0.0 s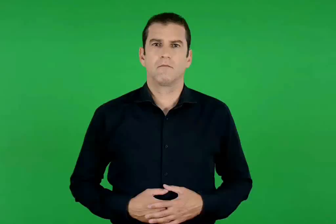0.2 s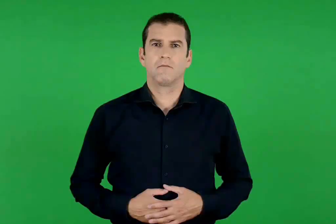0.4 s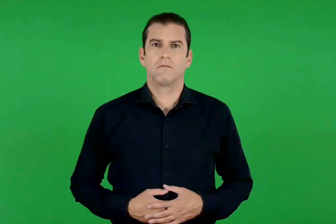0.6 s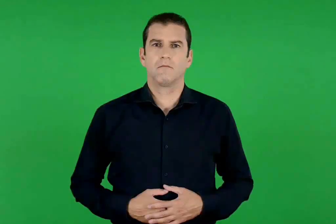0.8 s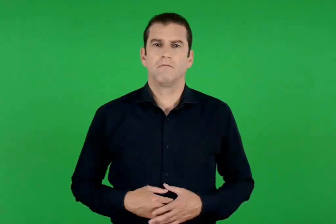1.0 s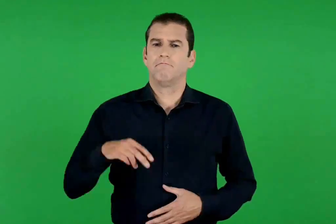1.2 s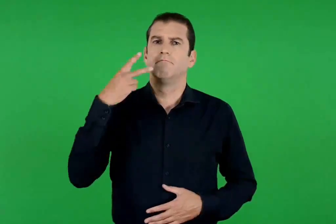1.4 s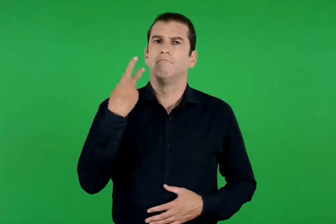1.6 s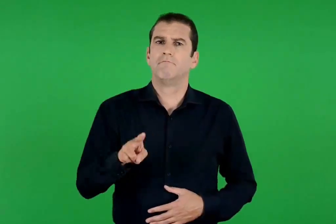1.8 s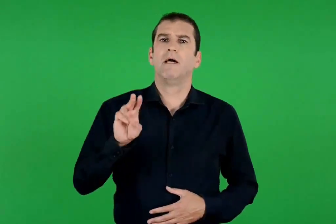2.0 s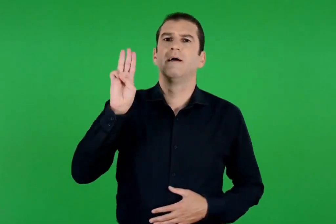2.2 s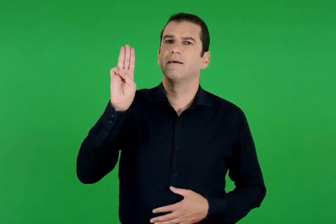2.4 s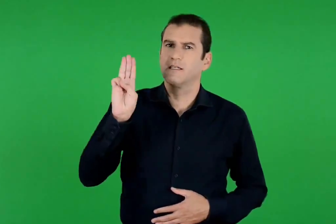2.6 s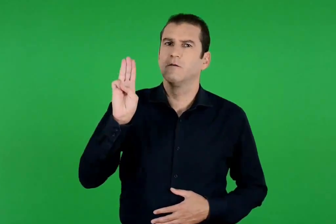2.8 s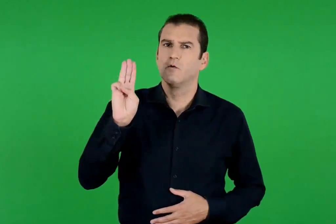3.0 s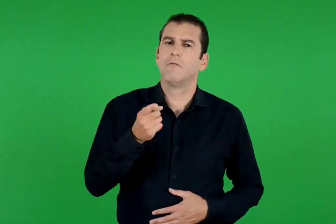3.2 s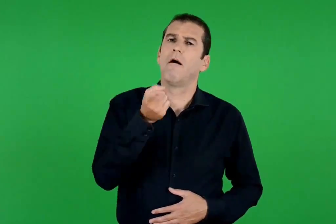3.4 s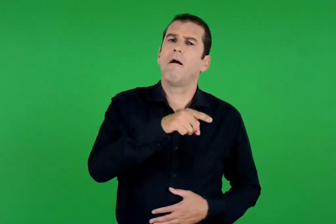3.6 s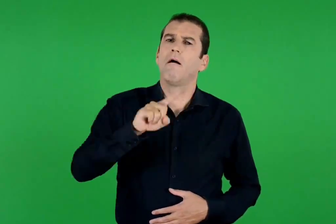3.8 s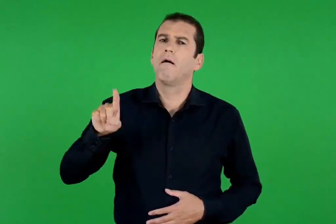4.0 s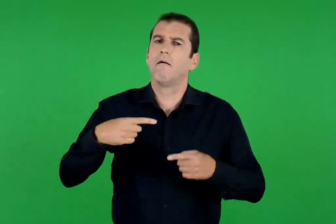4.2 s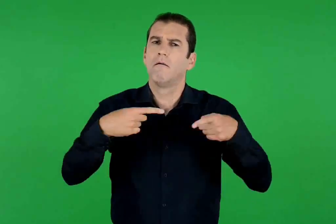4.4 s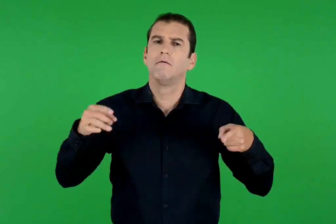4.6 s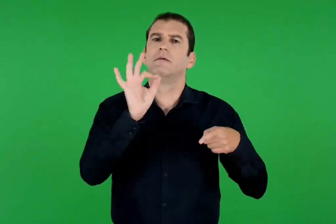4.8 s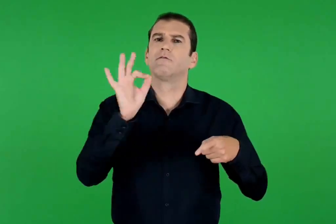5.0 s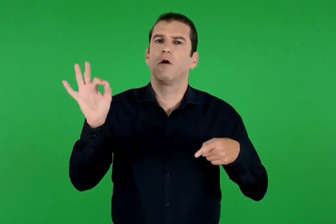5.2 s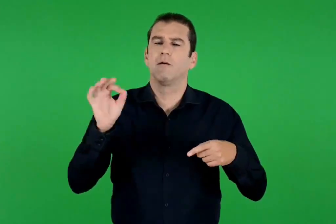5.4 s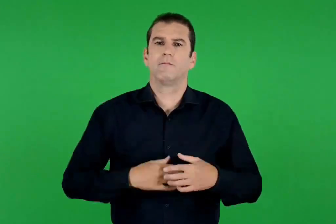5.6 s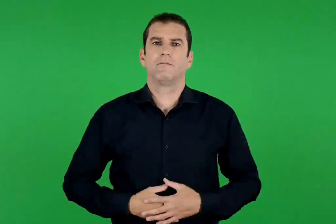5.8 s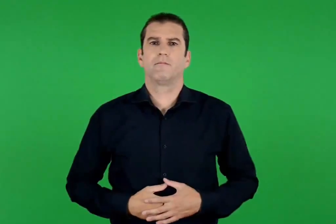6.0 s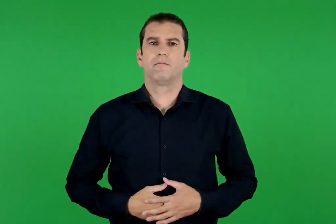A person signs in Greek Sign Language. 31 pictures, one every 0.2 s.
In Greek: άλλα σύμβολα του χριστιανισμού
